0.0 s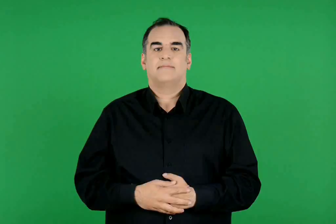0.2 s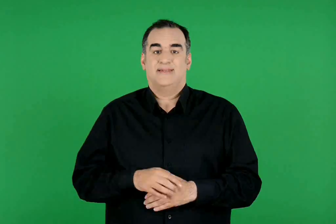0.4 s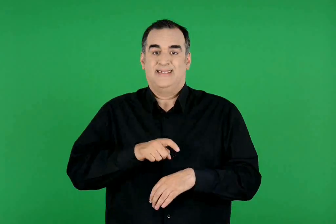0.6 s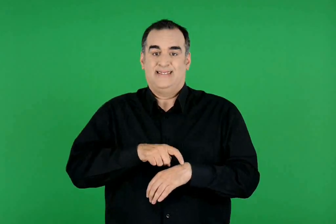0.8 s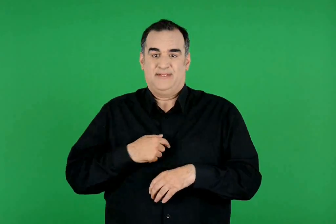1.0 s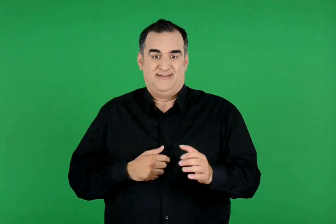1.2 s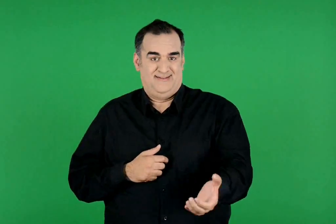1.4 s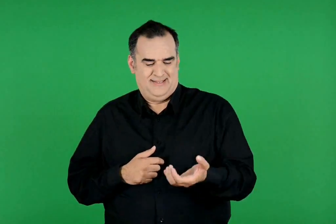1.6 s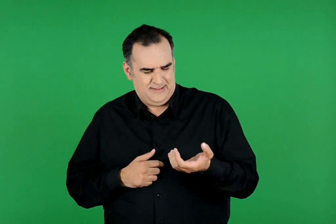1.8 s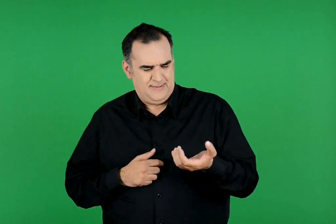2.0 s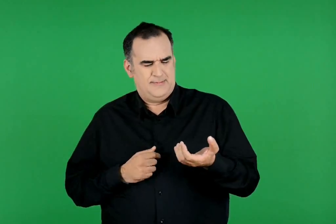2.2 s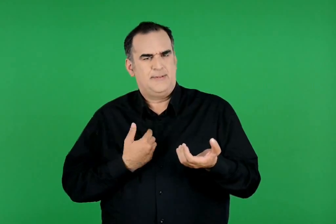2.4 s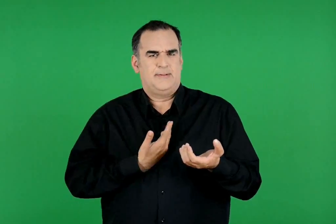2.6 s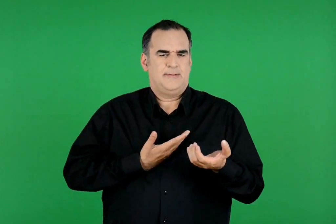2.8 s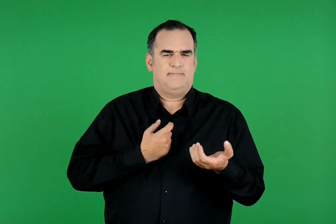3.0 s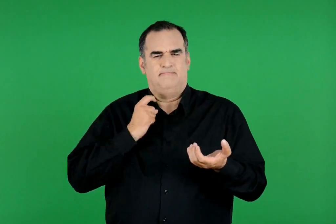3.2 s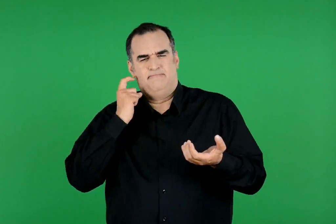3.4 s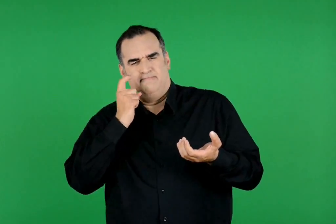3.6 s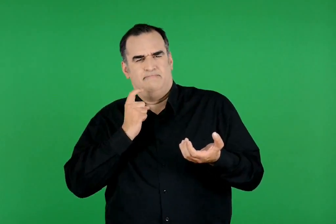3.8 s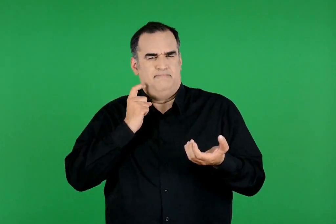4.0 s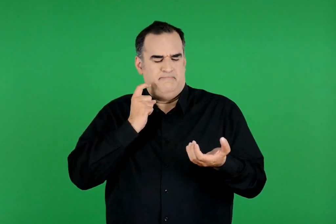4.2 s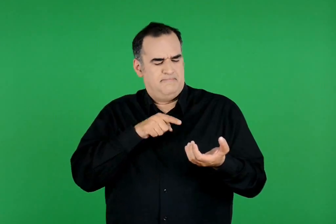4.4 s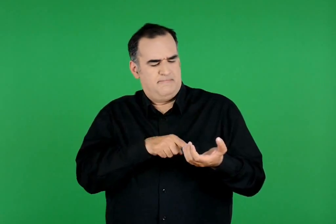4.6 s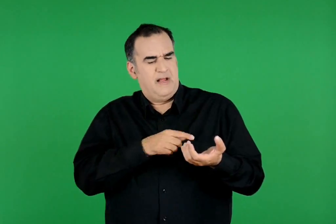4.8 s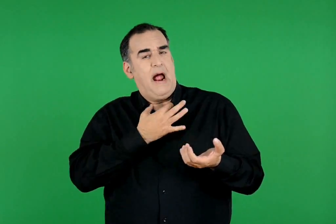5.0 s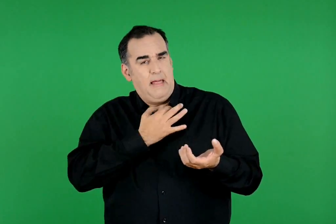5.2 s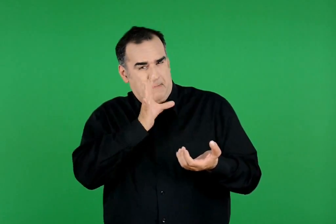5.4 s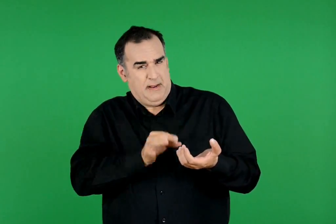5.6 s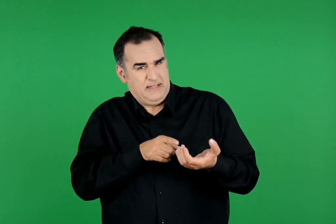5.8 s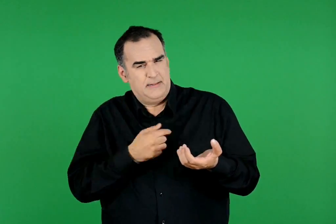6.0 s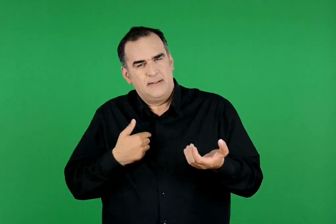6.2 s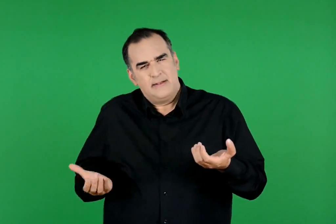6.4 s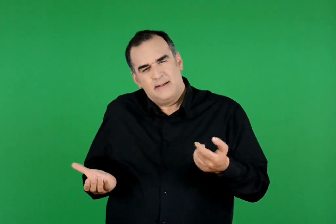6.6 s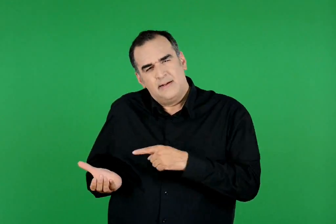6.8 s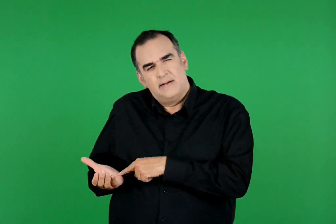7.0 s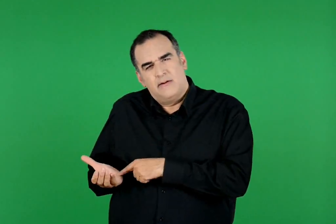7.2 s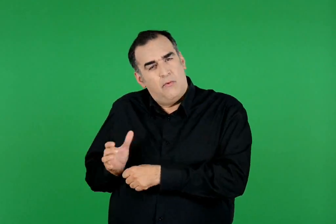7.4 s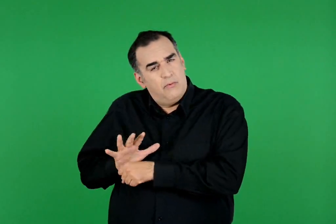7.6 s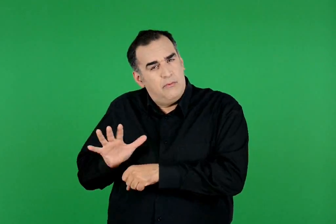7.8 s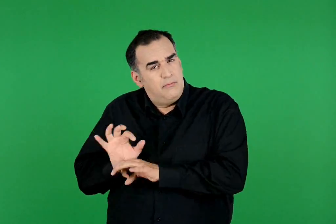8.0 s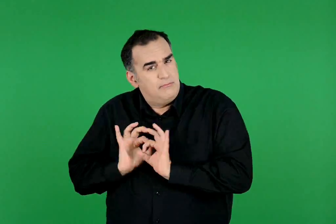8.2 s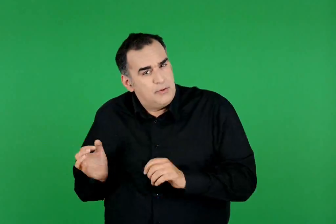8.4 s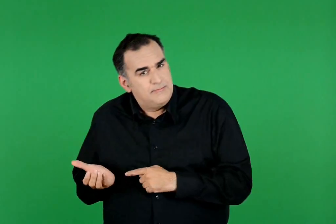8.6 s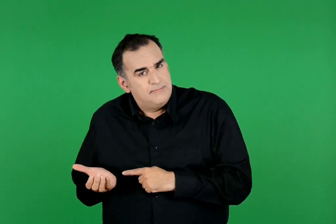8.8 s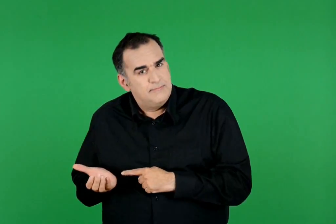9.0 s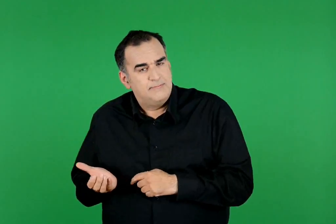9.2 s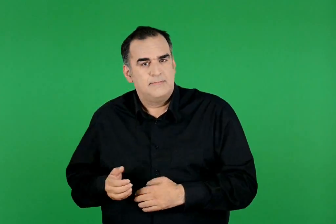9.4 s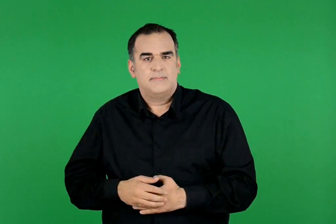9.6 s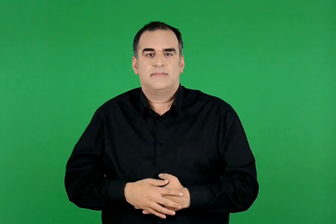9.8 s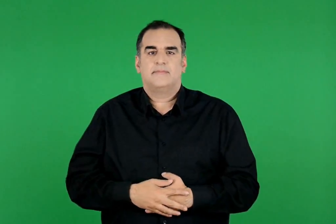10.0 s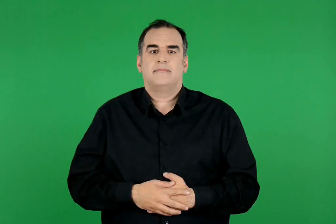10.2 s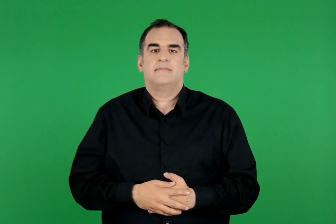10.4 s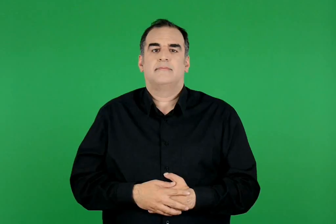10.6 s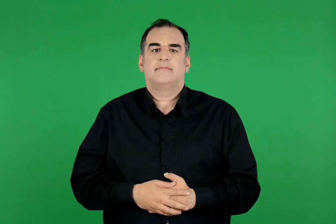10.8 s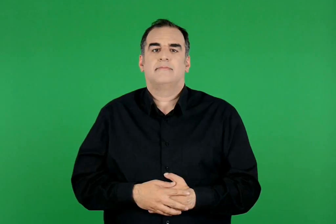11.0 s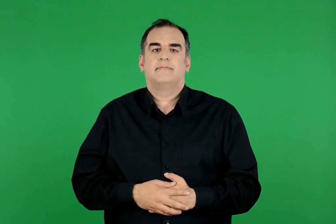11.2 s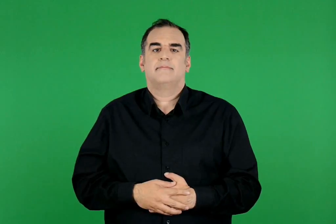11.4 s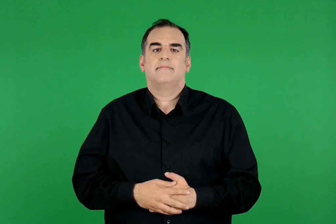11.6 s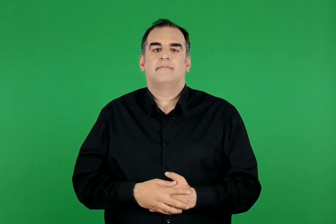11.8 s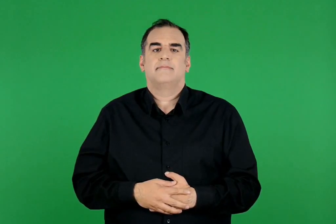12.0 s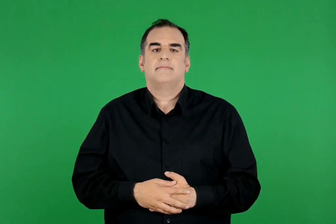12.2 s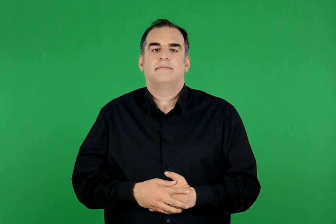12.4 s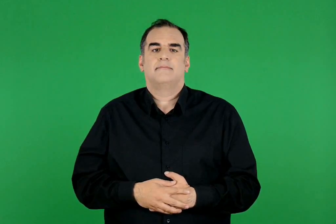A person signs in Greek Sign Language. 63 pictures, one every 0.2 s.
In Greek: κάθε φορά που θέλουμε να αποκτήσουμε κάτι , μπορούμε να αναρωτιόμαστε: μας χρειάζεται πραγματικά ; έχουμε ήδη κάτι παρόμοιο που μας εξυπηρετεί ;
